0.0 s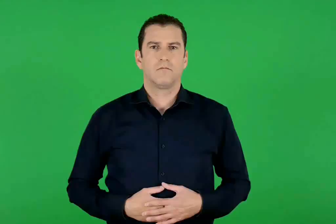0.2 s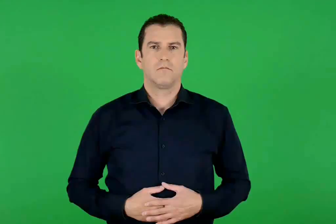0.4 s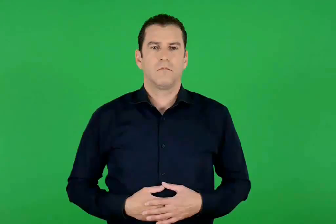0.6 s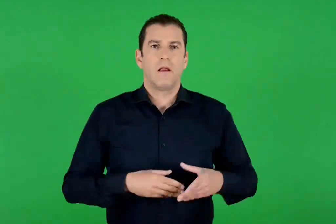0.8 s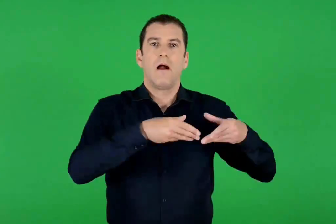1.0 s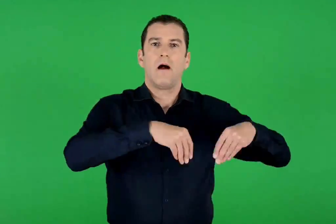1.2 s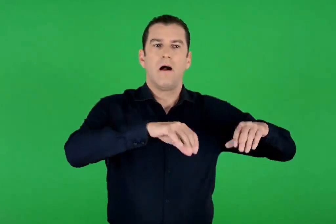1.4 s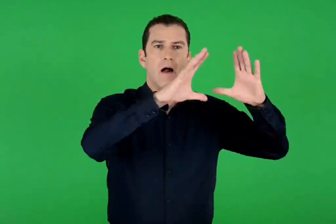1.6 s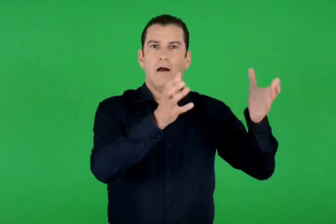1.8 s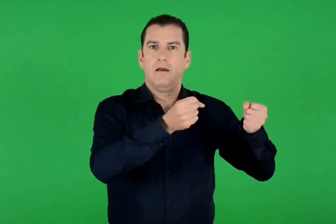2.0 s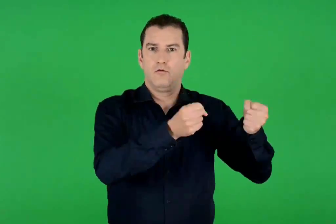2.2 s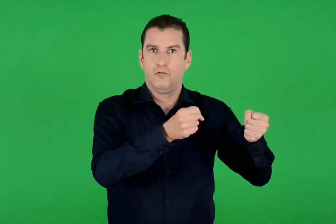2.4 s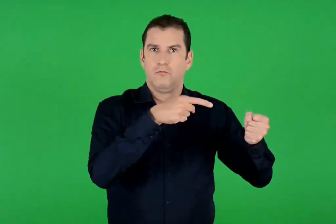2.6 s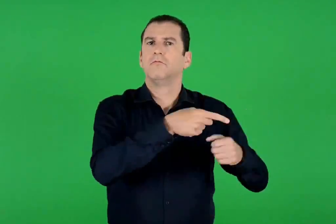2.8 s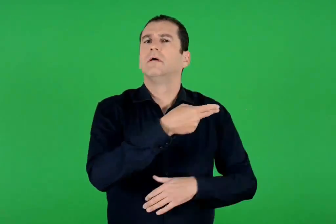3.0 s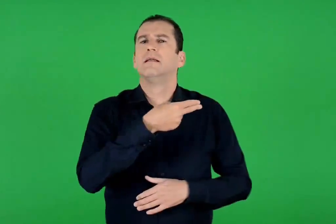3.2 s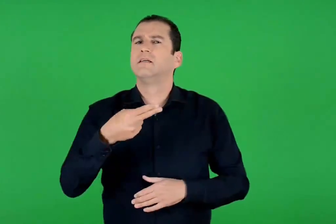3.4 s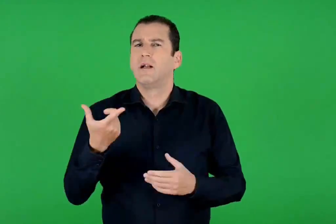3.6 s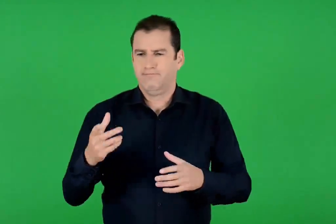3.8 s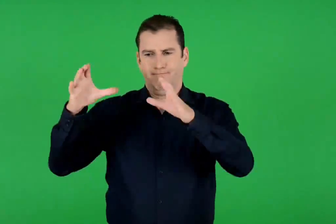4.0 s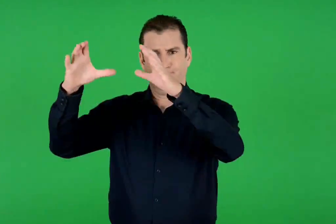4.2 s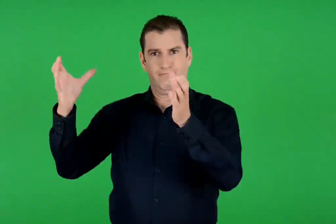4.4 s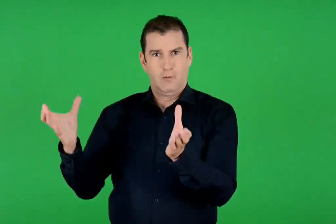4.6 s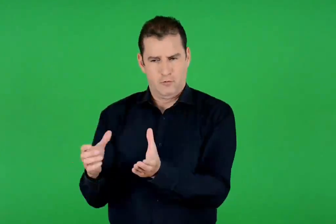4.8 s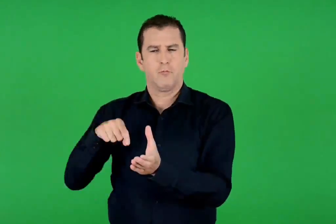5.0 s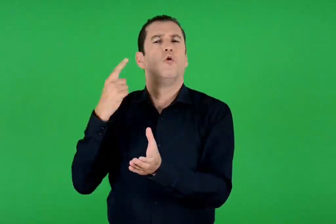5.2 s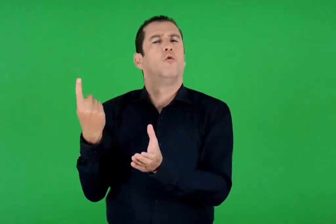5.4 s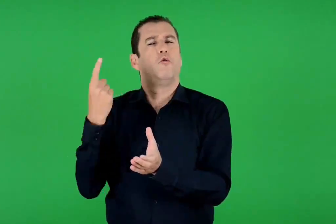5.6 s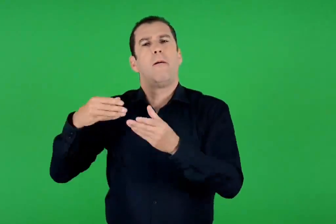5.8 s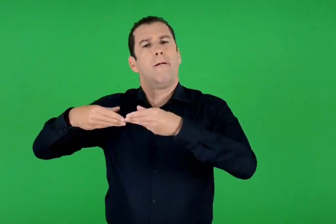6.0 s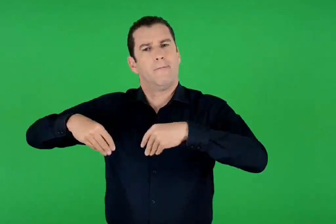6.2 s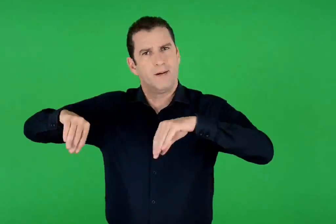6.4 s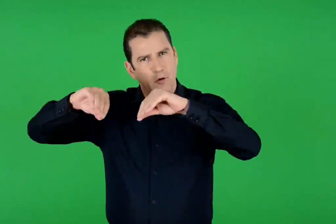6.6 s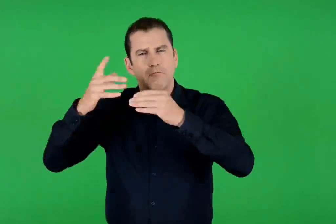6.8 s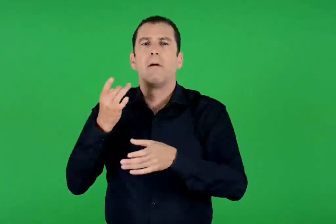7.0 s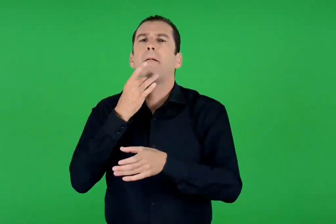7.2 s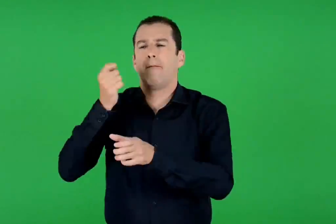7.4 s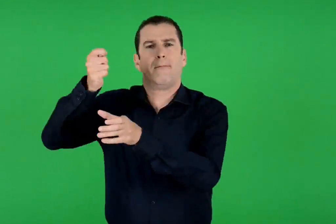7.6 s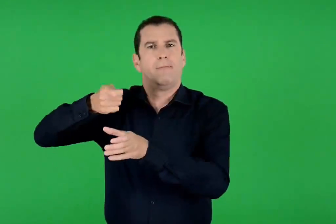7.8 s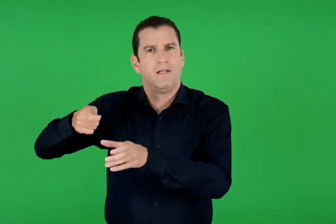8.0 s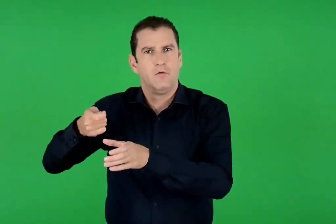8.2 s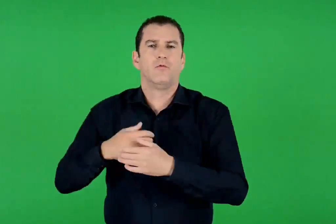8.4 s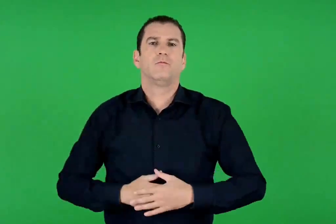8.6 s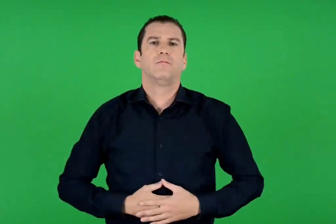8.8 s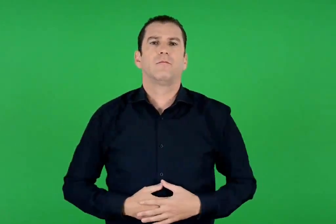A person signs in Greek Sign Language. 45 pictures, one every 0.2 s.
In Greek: αγγείο δοχείο , συνήθως πήλινο ή πέτρινο
